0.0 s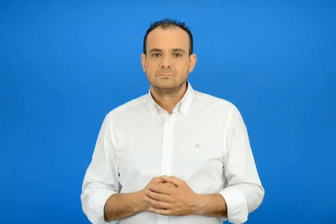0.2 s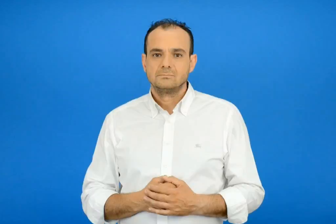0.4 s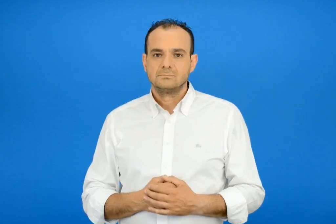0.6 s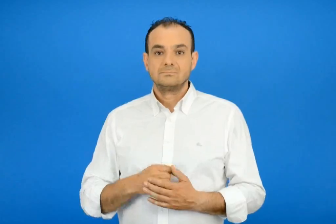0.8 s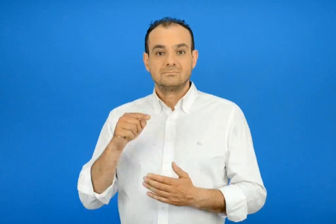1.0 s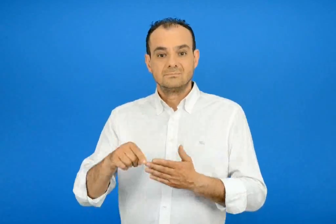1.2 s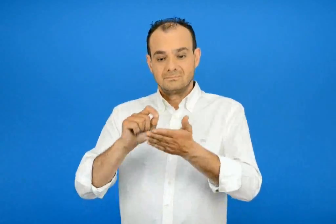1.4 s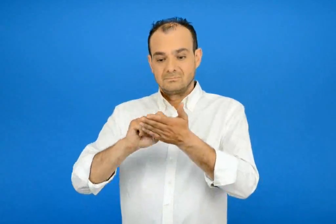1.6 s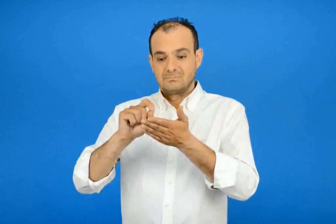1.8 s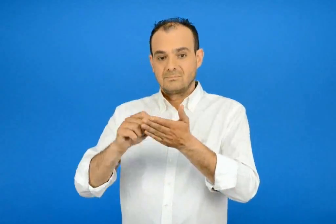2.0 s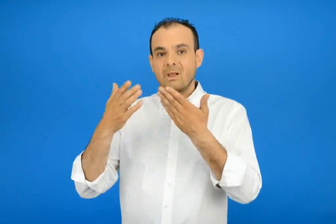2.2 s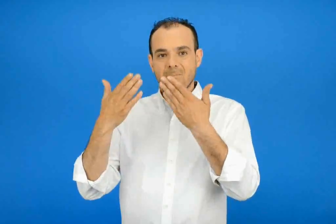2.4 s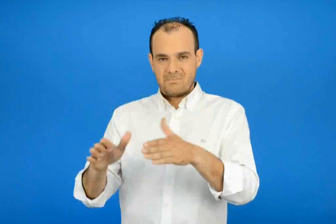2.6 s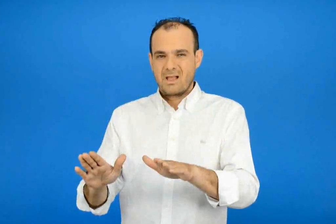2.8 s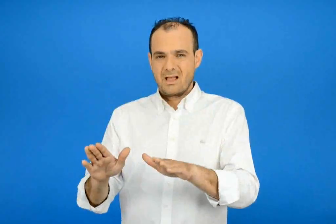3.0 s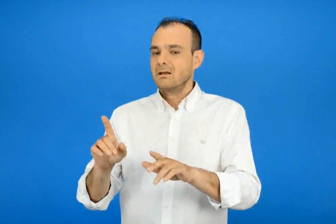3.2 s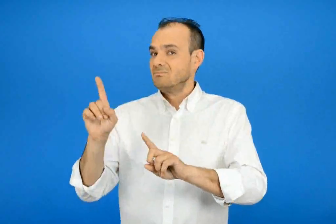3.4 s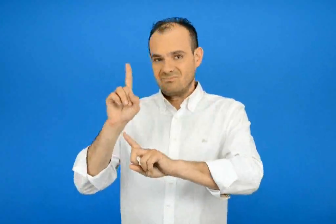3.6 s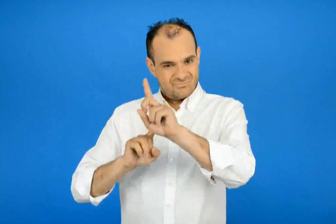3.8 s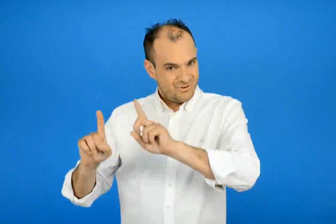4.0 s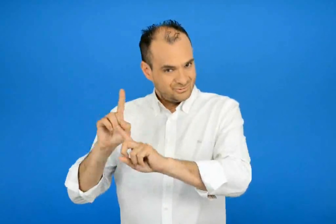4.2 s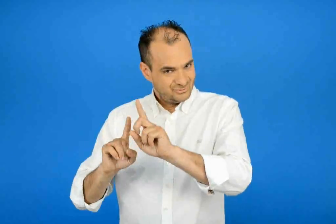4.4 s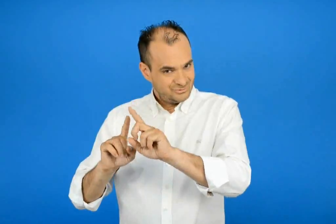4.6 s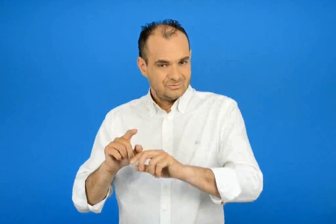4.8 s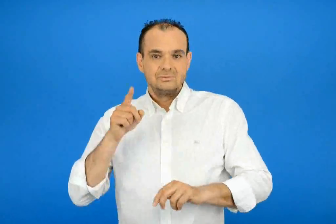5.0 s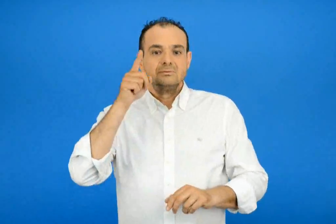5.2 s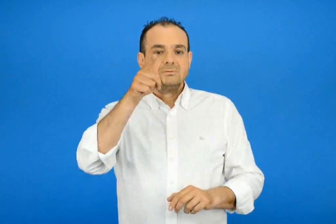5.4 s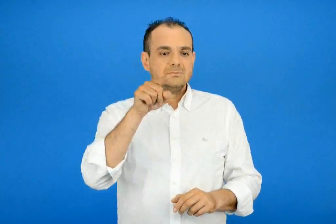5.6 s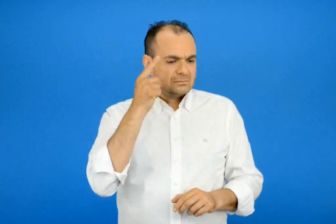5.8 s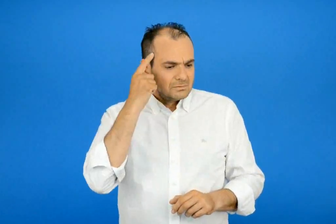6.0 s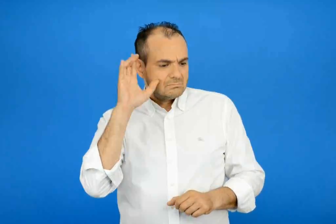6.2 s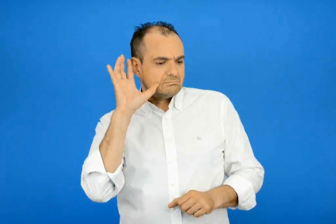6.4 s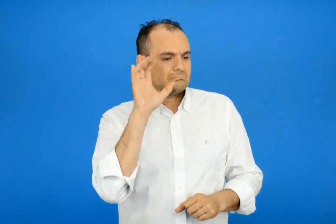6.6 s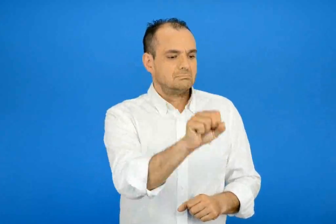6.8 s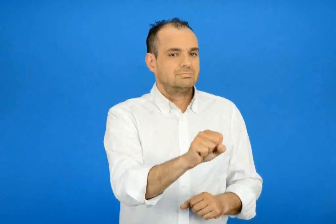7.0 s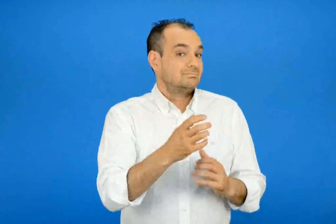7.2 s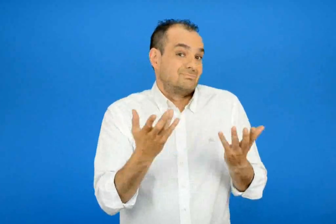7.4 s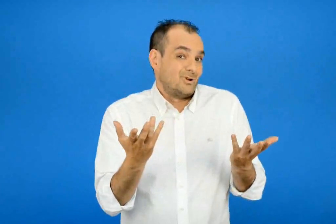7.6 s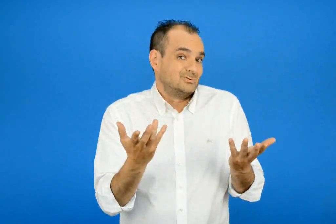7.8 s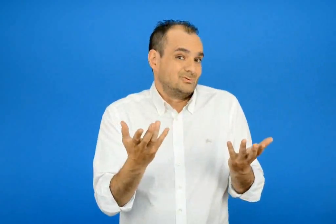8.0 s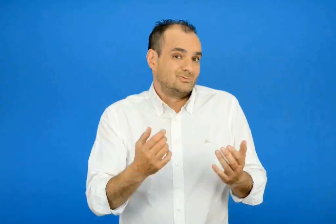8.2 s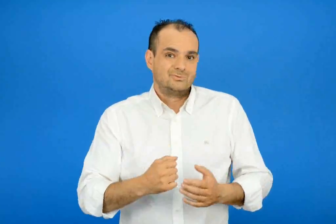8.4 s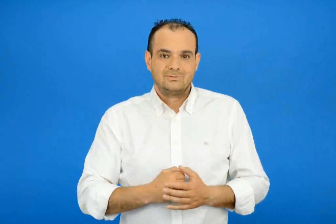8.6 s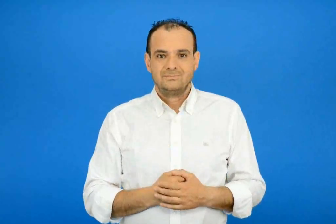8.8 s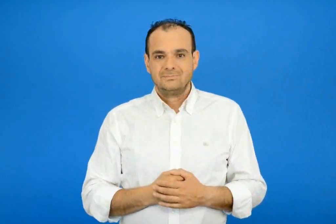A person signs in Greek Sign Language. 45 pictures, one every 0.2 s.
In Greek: ποιός το έγραψε ; πως το κατάλαβες ;
